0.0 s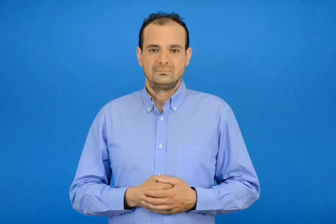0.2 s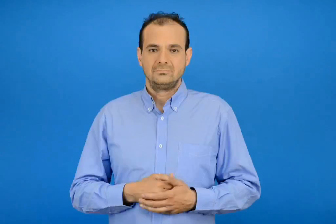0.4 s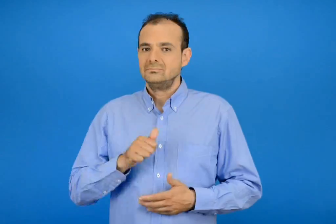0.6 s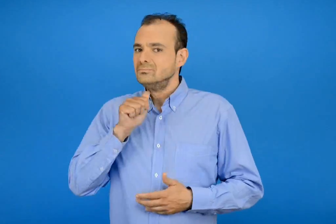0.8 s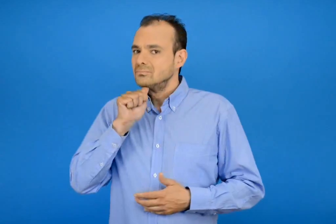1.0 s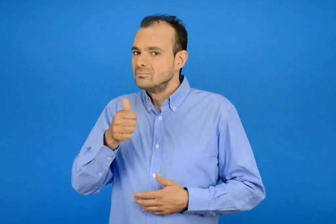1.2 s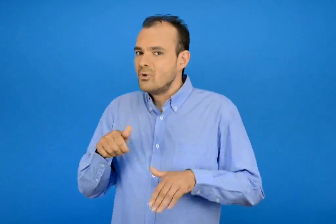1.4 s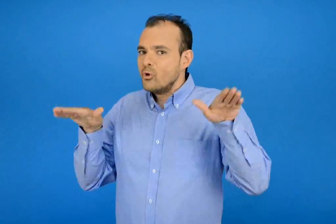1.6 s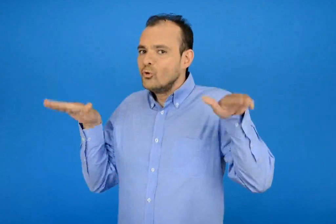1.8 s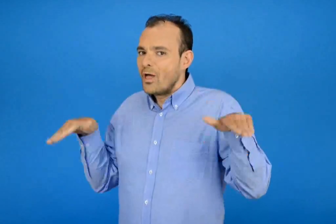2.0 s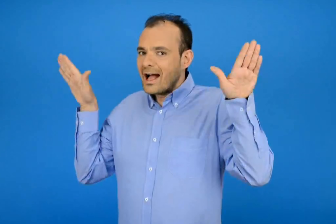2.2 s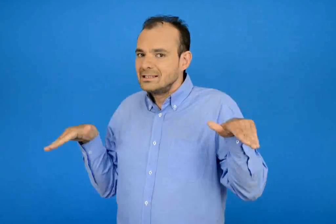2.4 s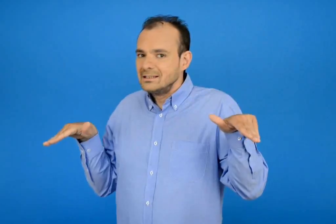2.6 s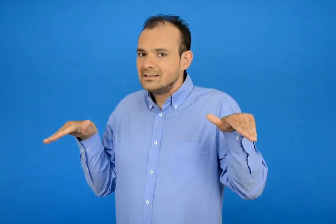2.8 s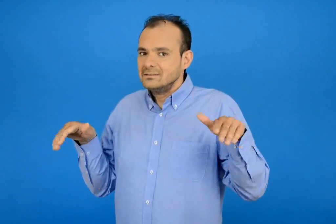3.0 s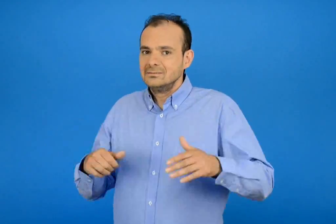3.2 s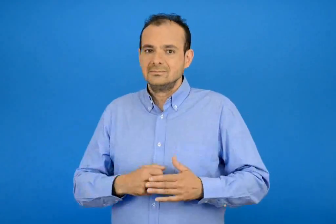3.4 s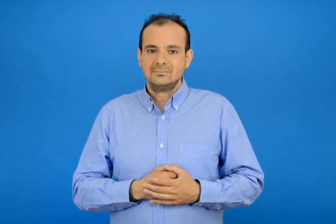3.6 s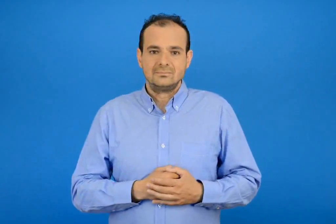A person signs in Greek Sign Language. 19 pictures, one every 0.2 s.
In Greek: κοράκι
